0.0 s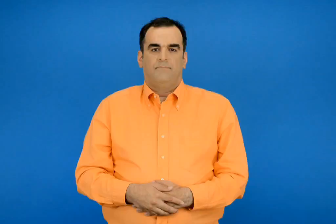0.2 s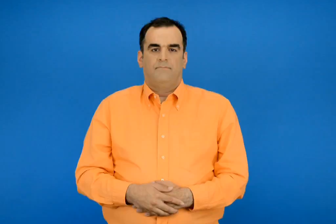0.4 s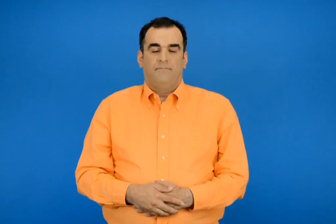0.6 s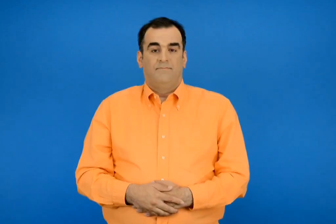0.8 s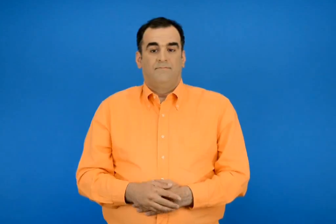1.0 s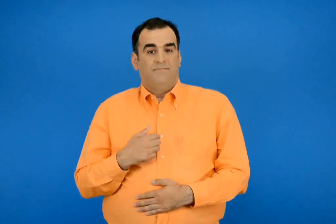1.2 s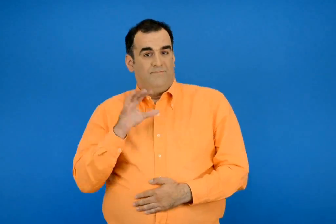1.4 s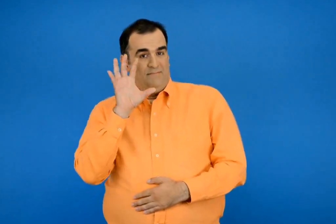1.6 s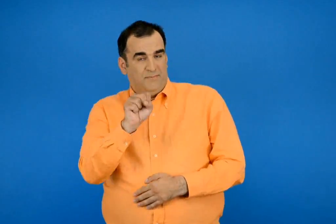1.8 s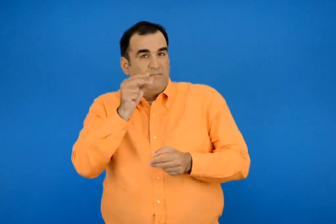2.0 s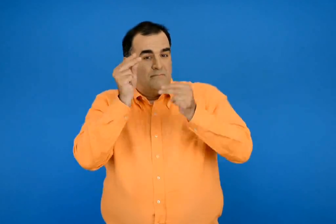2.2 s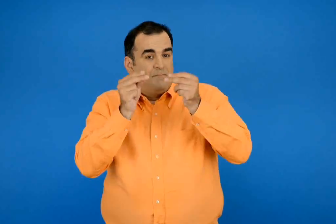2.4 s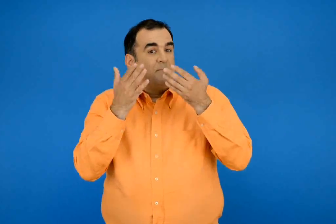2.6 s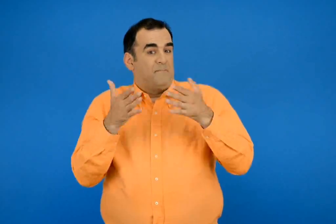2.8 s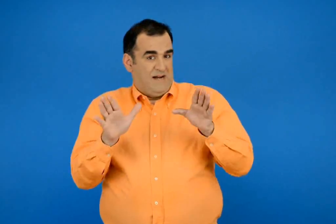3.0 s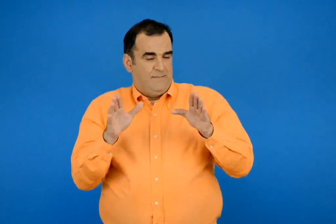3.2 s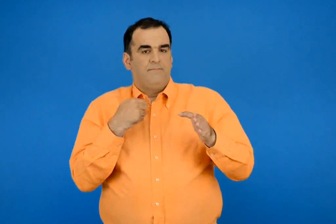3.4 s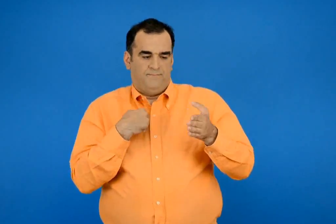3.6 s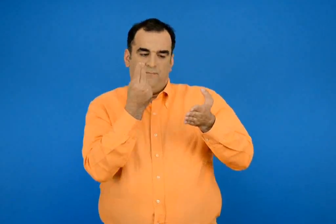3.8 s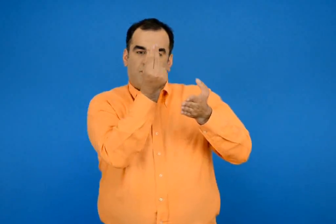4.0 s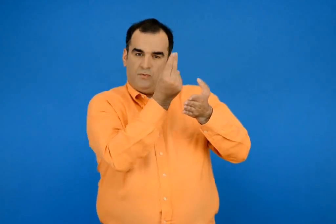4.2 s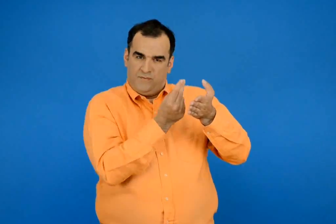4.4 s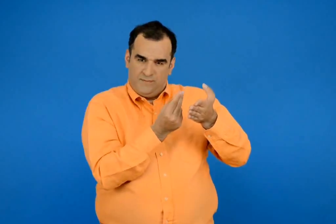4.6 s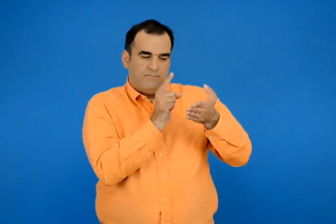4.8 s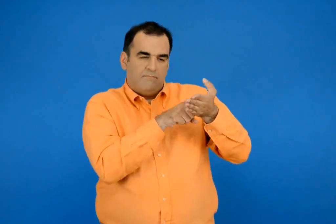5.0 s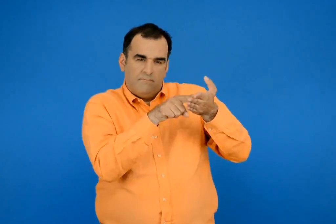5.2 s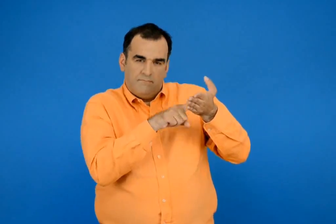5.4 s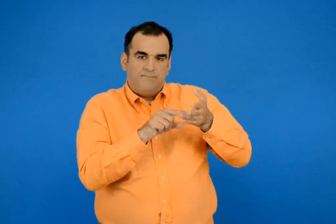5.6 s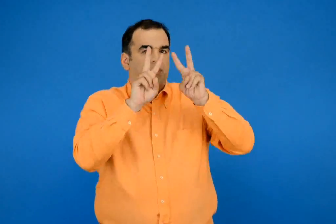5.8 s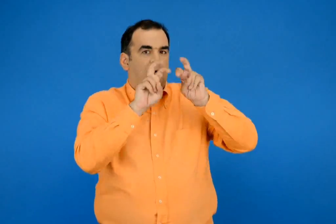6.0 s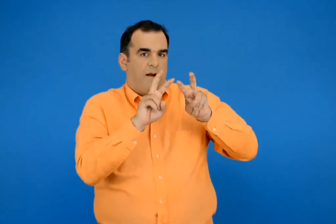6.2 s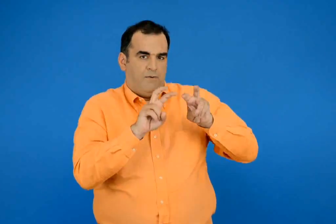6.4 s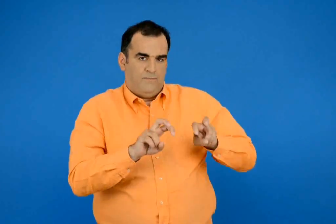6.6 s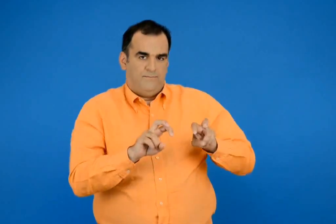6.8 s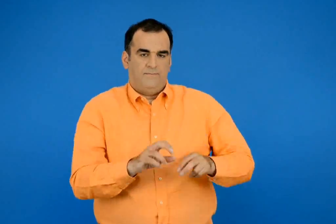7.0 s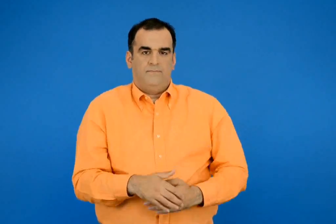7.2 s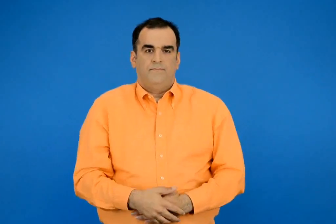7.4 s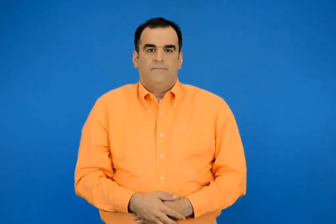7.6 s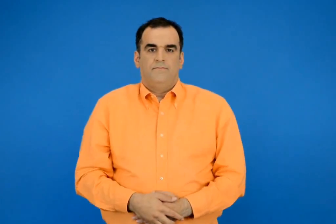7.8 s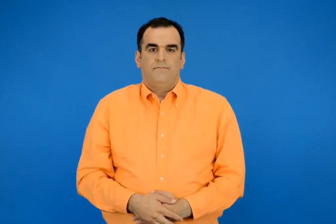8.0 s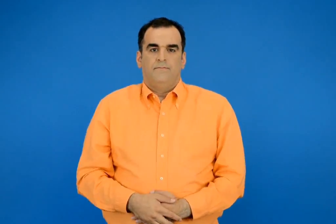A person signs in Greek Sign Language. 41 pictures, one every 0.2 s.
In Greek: ζωγραφίζω μετρώ και ελέγχω την εκτίμηση μου και τον υπολογισμό που έκανα
